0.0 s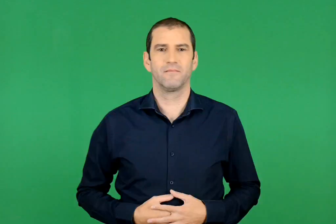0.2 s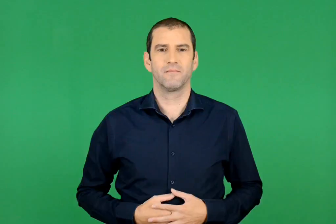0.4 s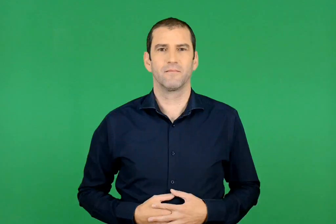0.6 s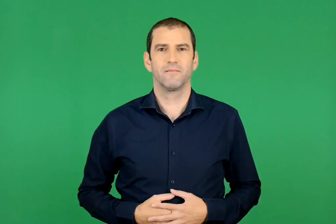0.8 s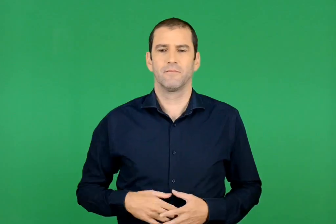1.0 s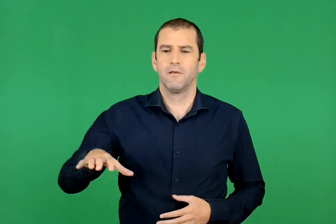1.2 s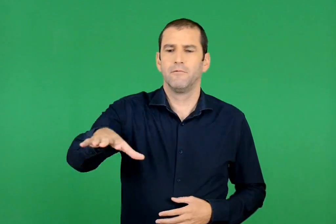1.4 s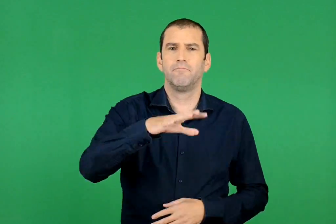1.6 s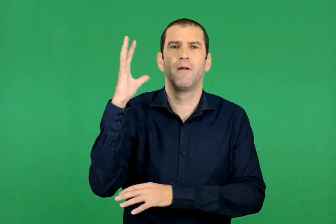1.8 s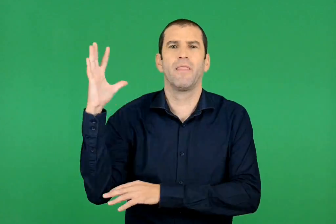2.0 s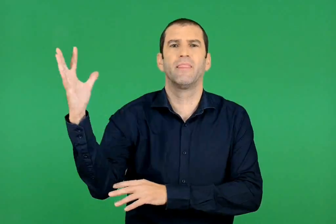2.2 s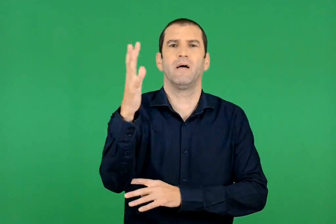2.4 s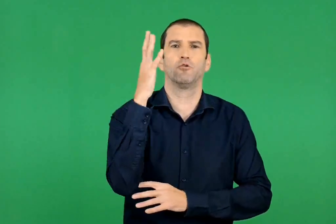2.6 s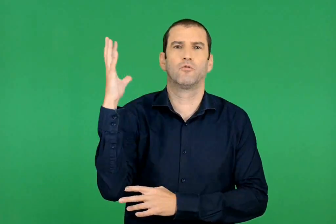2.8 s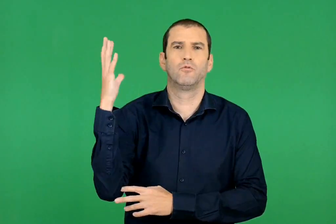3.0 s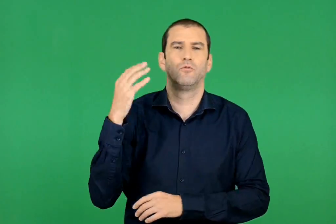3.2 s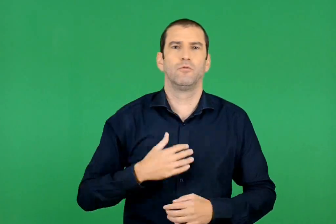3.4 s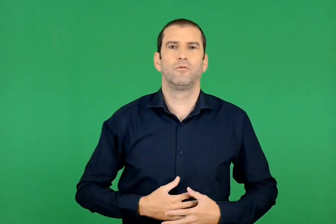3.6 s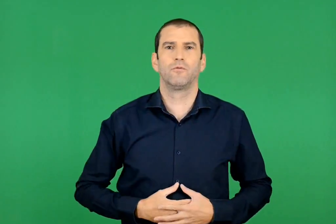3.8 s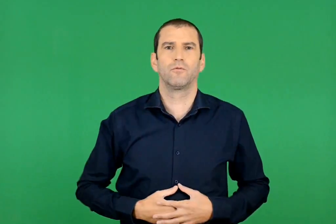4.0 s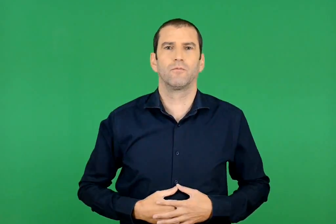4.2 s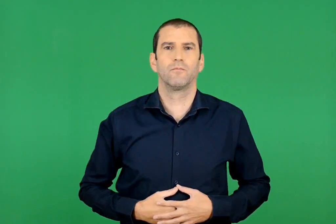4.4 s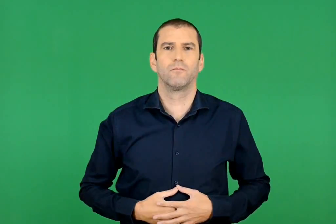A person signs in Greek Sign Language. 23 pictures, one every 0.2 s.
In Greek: στο δάσος
